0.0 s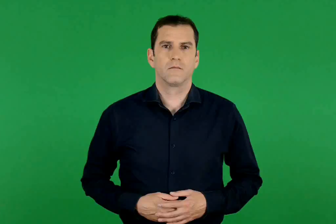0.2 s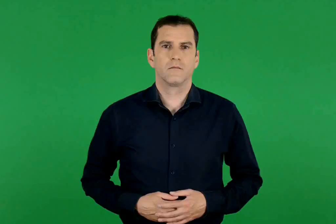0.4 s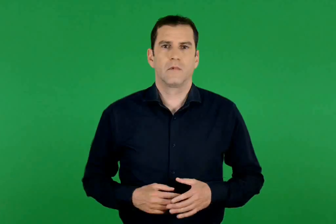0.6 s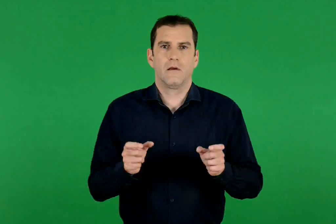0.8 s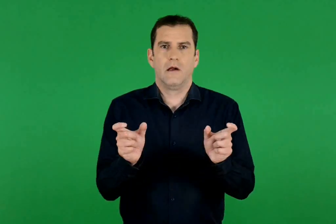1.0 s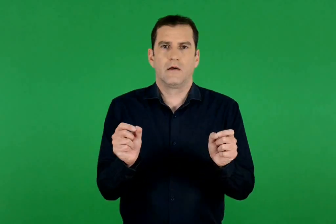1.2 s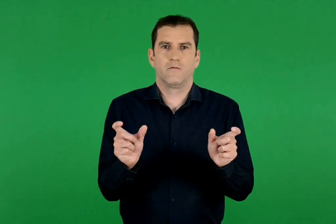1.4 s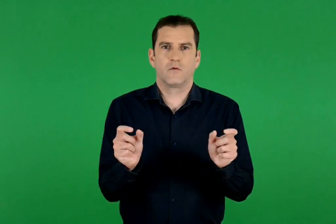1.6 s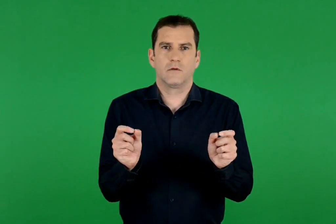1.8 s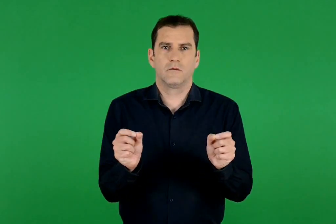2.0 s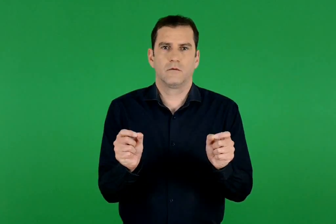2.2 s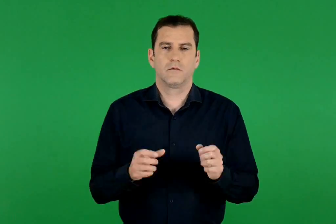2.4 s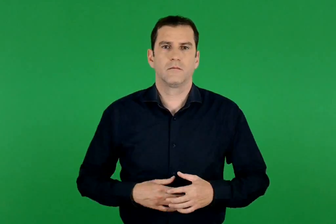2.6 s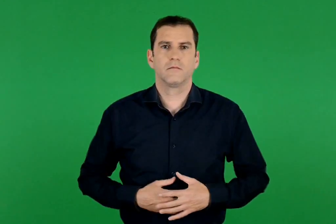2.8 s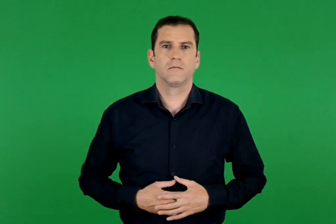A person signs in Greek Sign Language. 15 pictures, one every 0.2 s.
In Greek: κάβουρας
